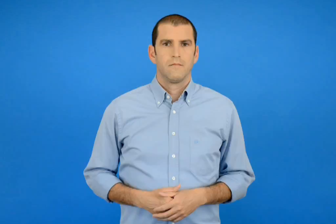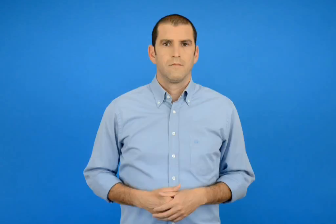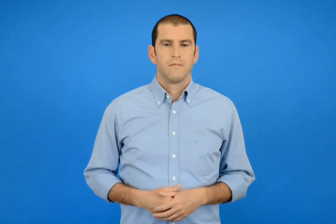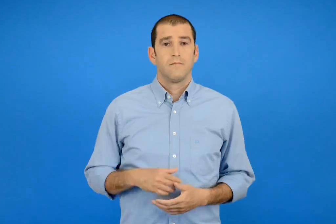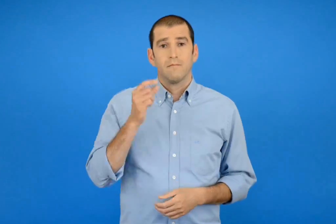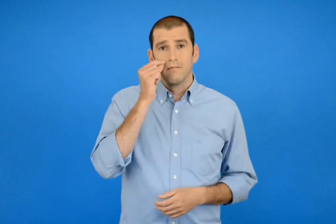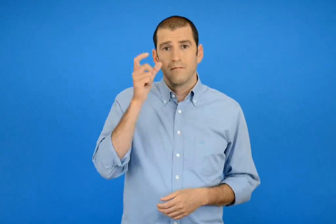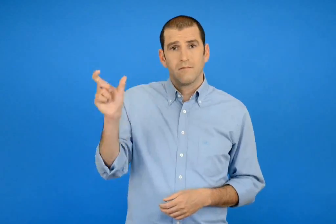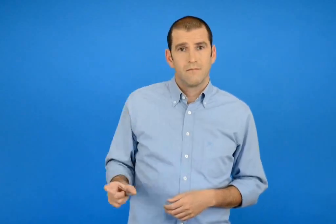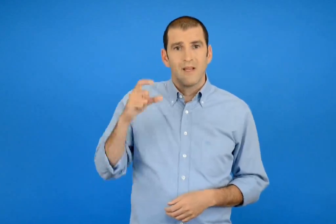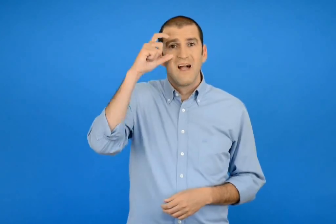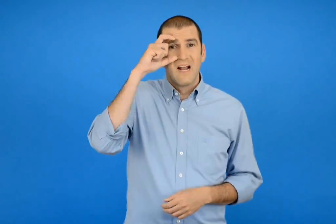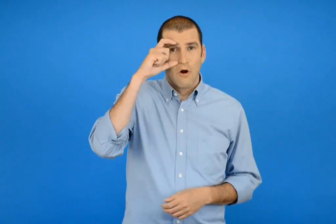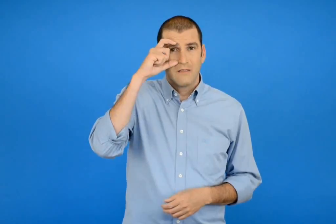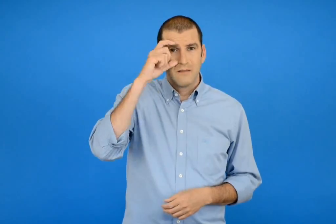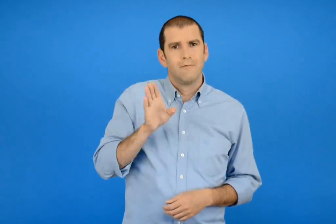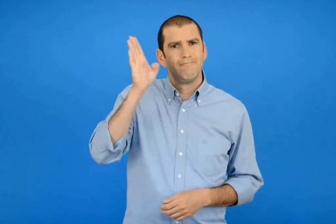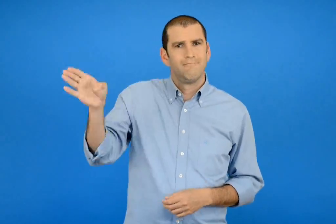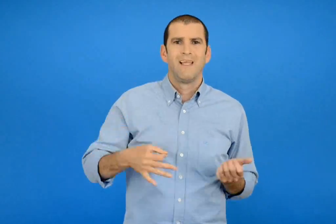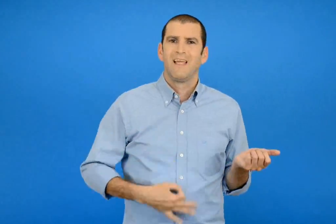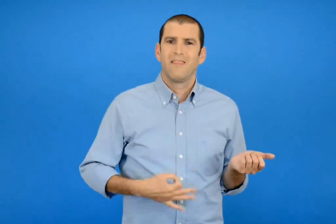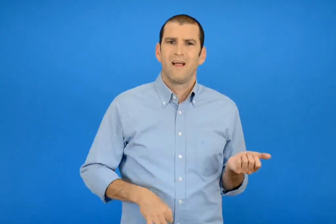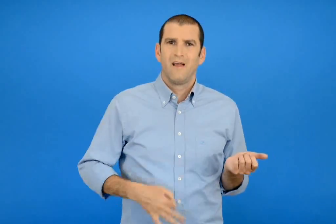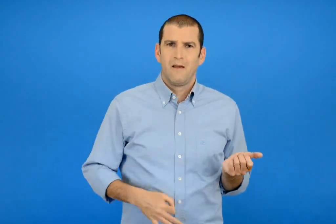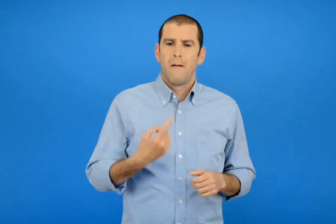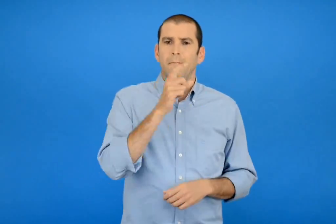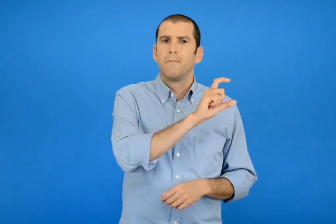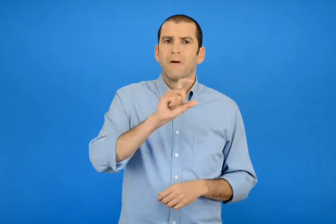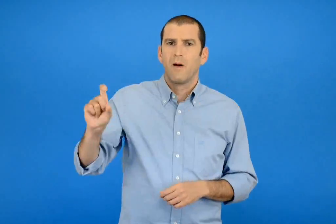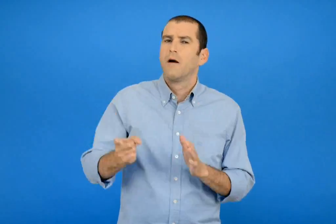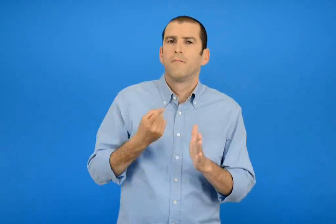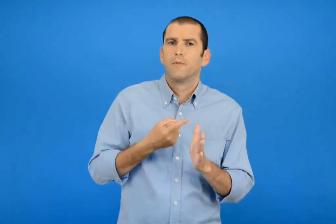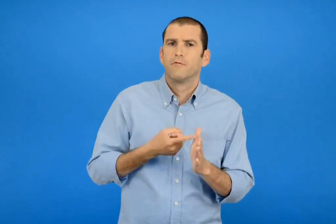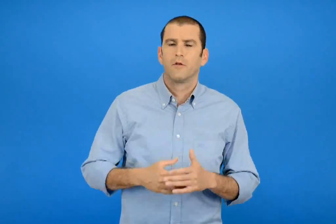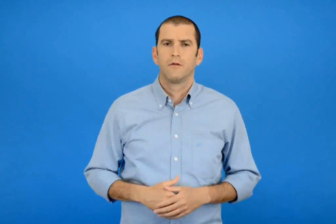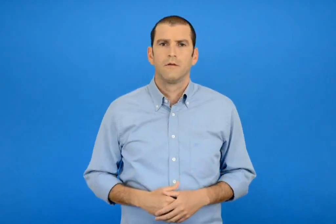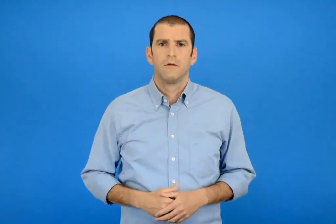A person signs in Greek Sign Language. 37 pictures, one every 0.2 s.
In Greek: πόσες φορές τη βδομάδα πηγαίνει ο νικόλας για κιθάρα ;
